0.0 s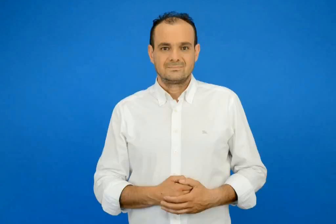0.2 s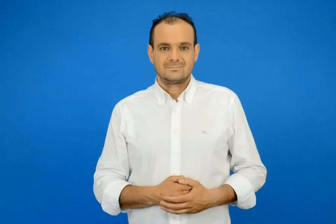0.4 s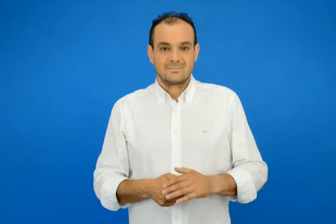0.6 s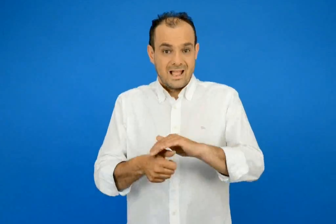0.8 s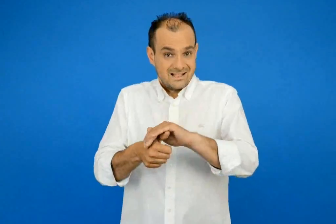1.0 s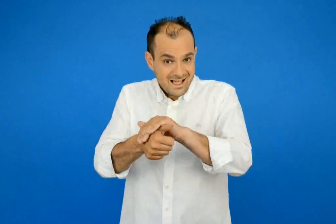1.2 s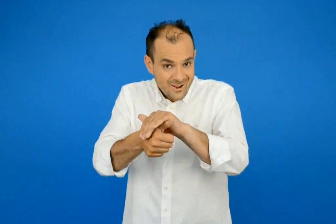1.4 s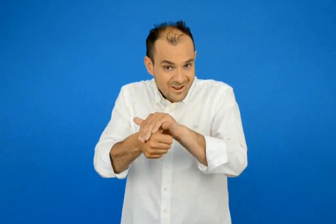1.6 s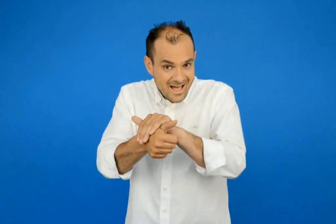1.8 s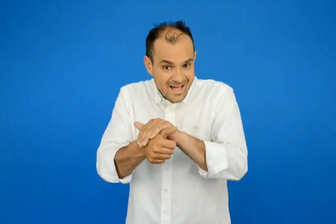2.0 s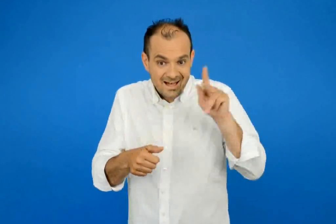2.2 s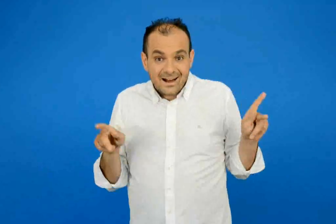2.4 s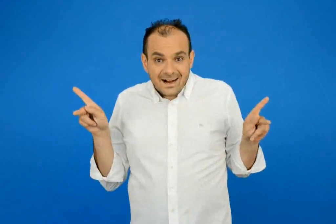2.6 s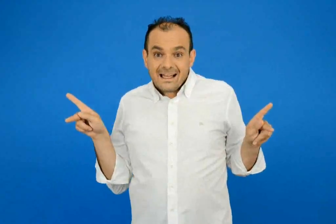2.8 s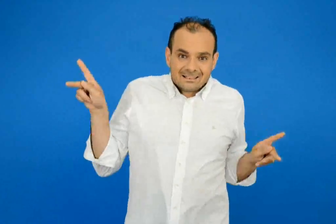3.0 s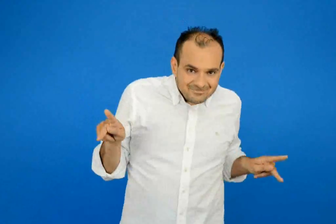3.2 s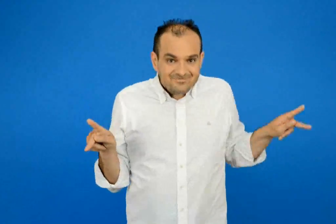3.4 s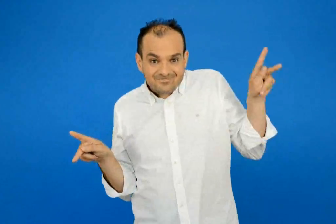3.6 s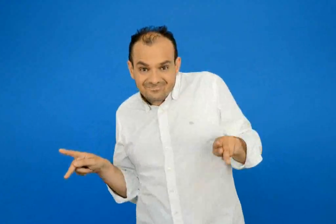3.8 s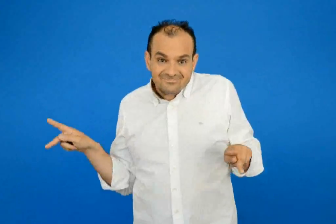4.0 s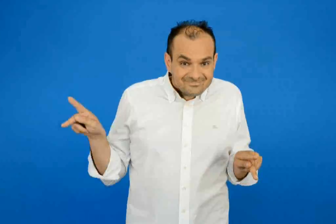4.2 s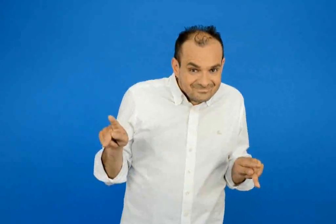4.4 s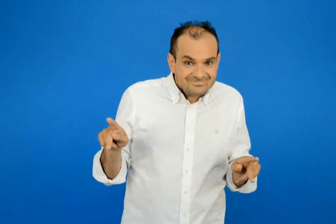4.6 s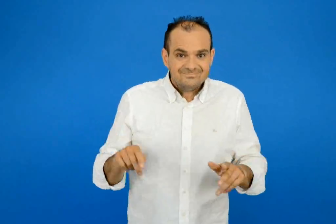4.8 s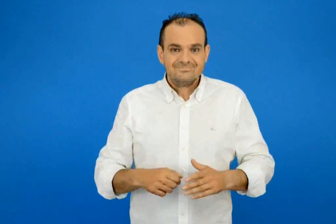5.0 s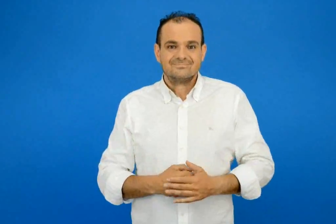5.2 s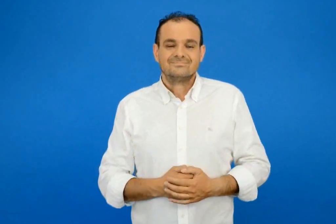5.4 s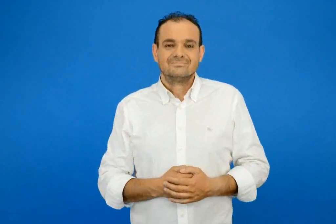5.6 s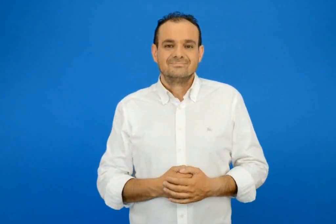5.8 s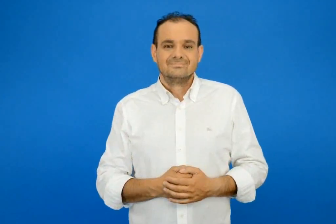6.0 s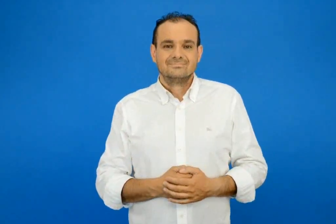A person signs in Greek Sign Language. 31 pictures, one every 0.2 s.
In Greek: η χελώνα καρέτα καρέτα
